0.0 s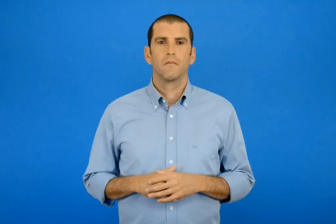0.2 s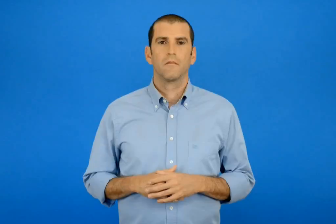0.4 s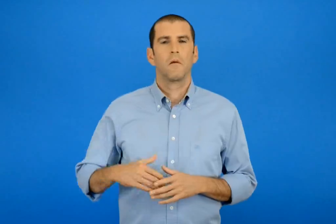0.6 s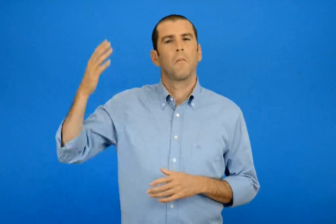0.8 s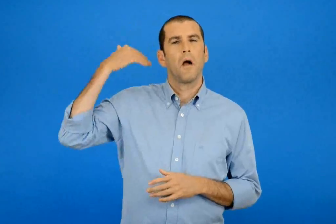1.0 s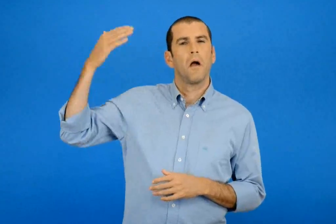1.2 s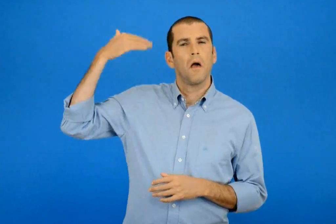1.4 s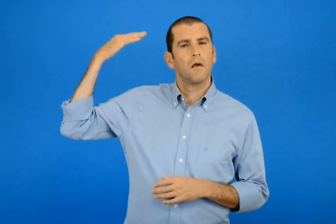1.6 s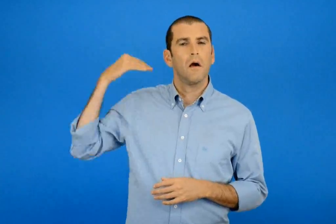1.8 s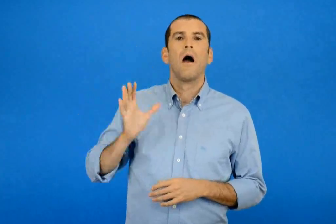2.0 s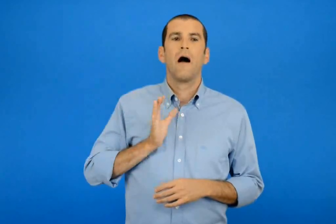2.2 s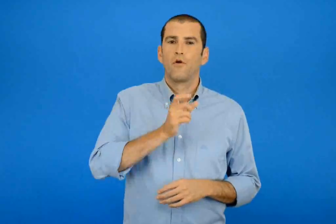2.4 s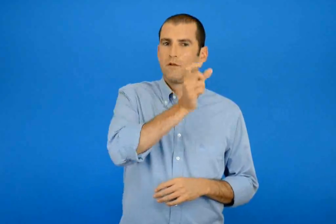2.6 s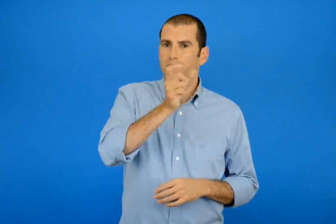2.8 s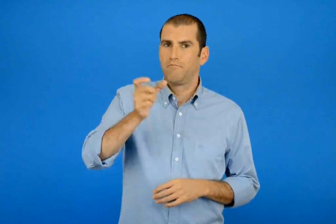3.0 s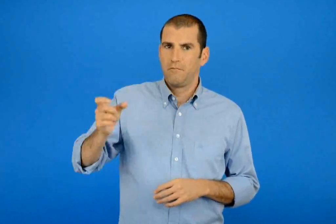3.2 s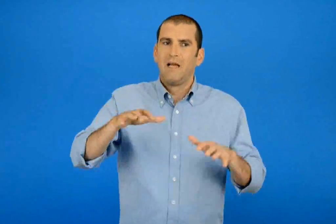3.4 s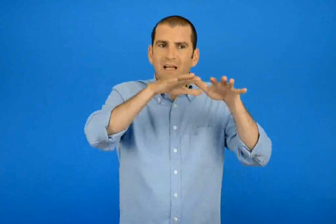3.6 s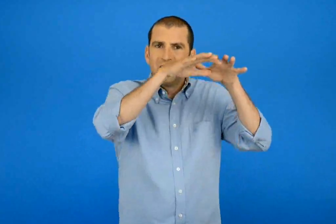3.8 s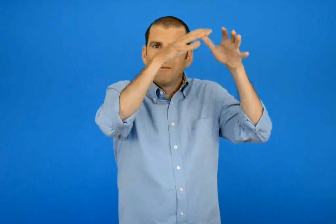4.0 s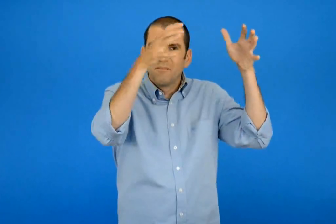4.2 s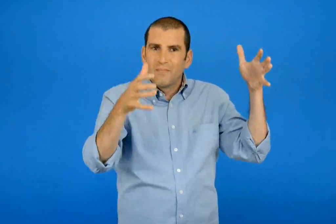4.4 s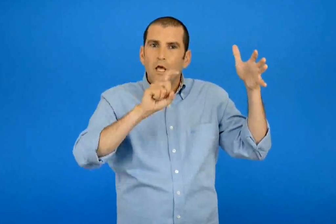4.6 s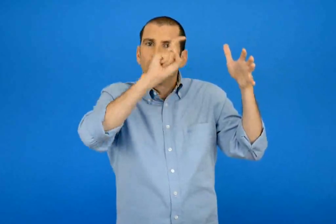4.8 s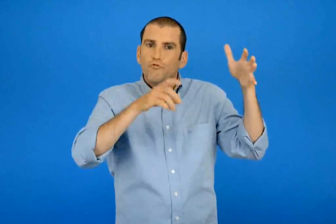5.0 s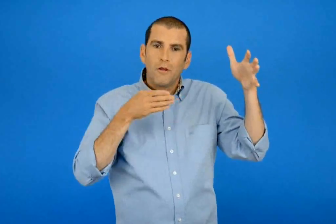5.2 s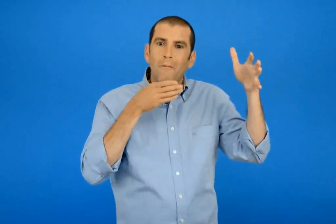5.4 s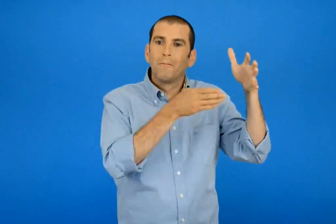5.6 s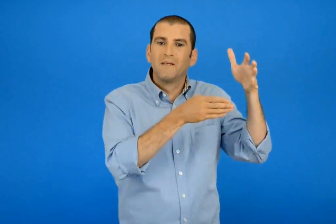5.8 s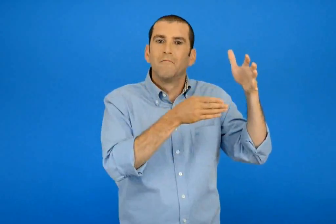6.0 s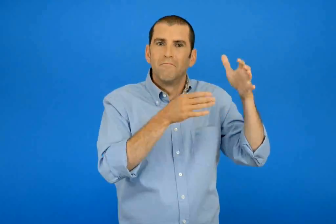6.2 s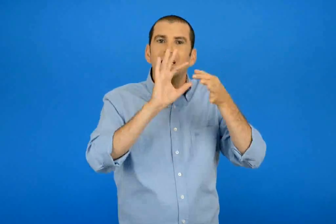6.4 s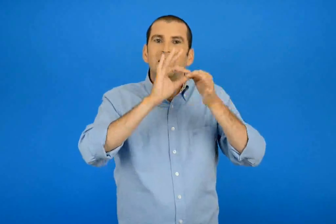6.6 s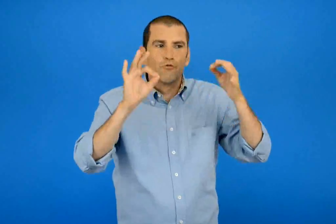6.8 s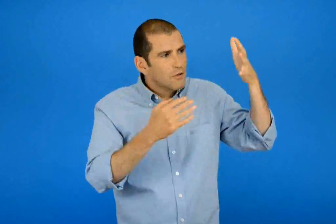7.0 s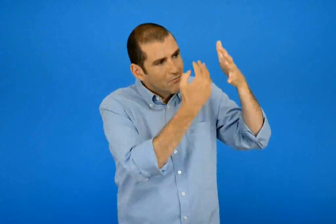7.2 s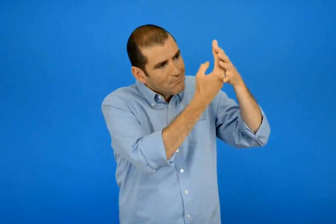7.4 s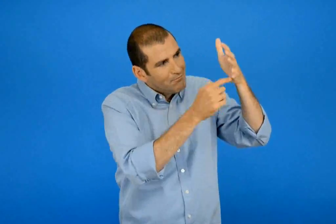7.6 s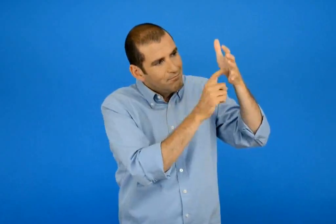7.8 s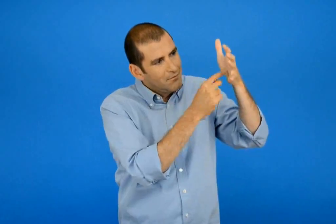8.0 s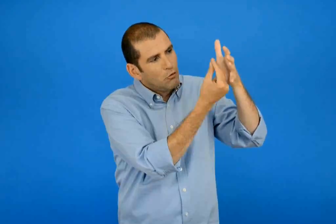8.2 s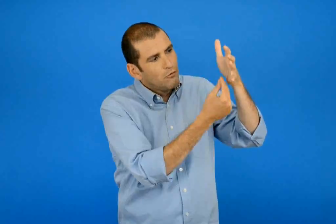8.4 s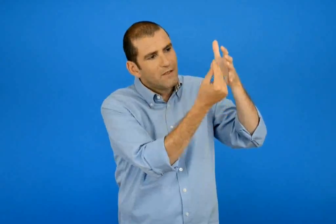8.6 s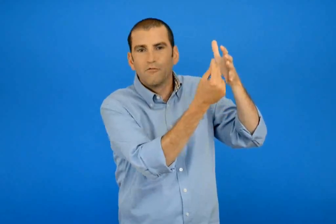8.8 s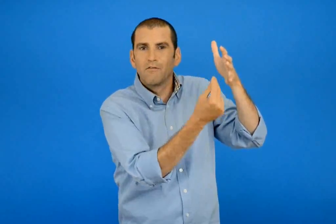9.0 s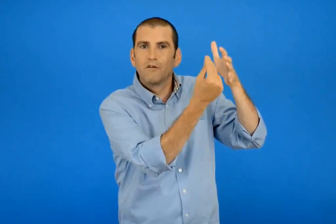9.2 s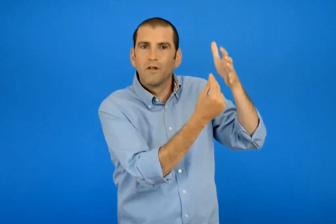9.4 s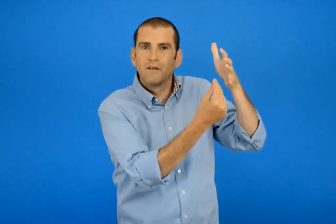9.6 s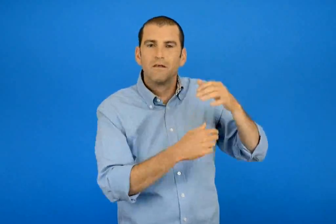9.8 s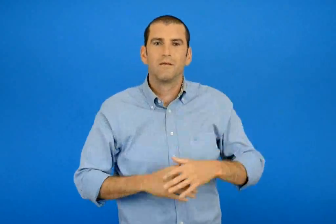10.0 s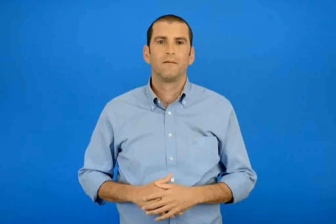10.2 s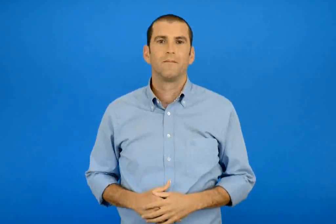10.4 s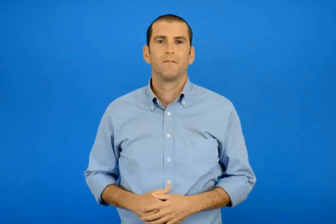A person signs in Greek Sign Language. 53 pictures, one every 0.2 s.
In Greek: άλλοτε οι άνθρωποι ζούσαν στα σπήλαια και ζωγράφιζαν ιστορίες πάνω στους βράχους
